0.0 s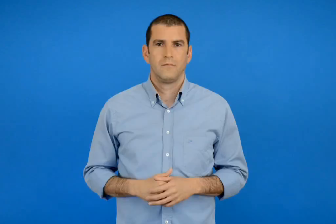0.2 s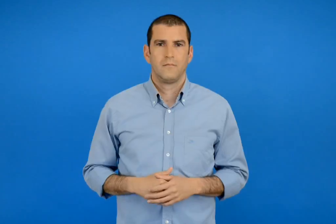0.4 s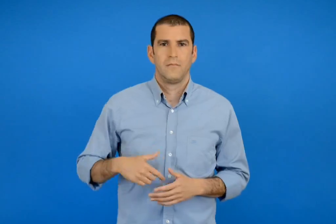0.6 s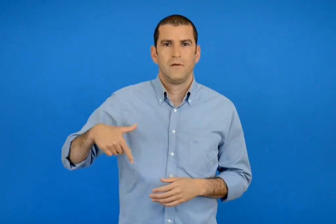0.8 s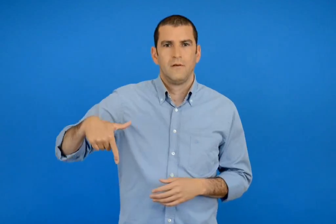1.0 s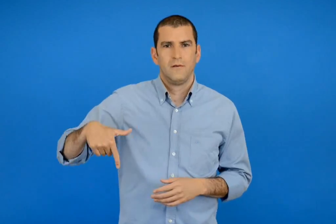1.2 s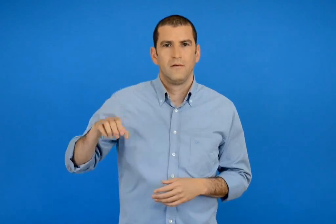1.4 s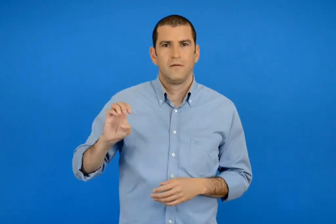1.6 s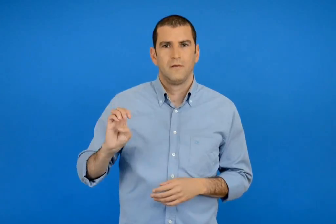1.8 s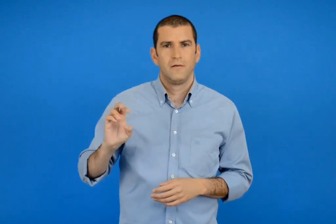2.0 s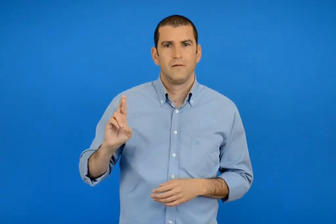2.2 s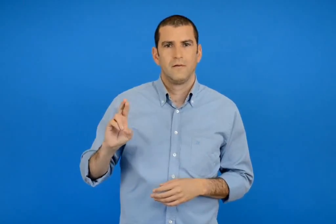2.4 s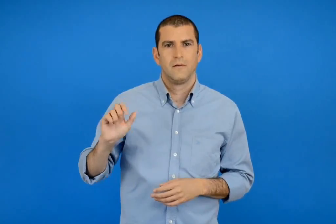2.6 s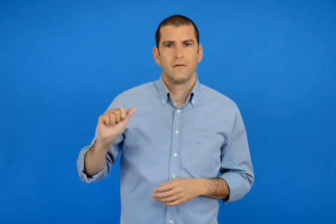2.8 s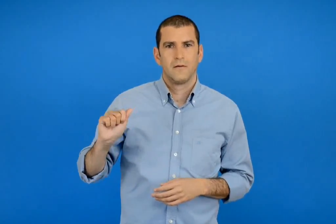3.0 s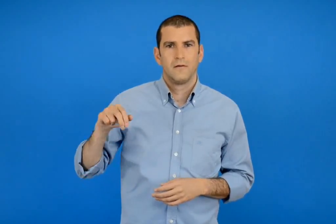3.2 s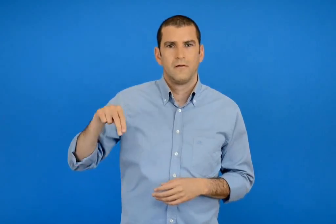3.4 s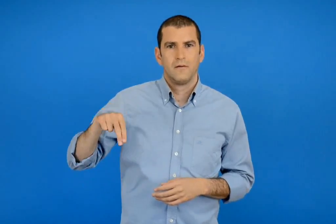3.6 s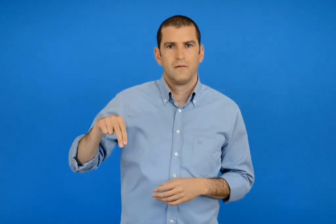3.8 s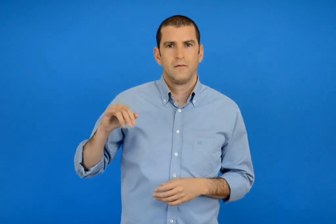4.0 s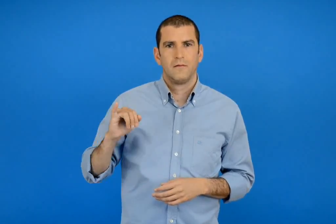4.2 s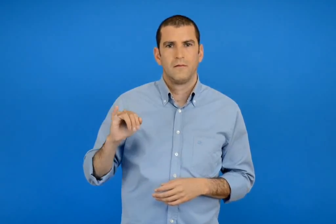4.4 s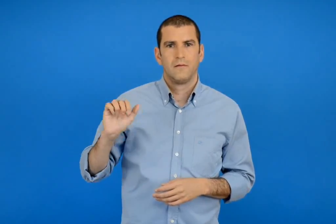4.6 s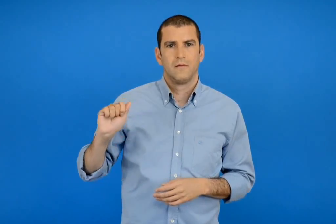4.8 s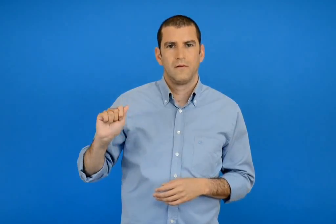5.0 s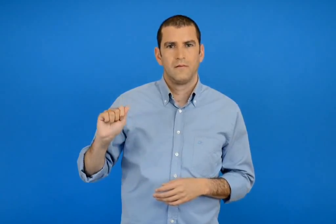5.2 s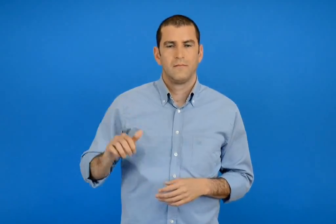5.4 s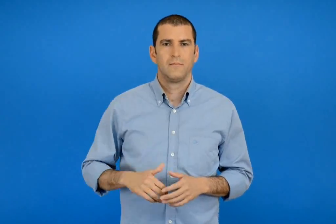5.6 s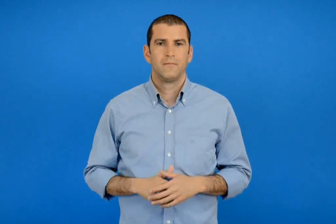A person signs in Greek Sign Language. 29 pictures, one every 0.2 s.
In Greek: γεράνια
